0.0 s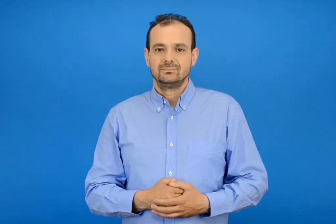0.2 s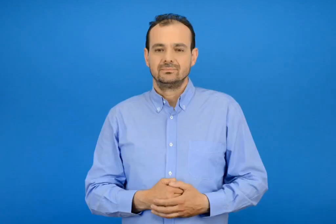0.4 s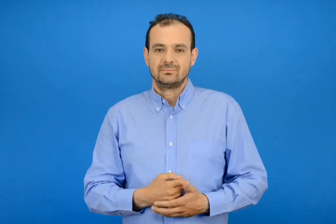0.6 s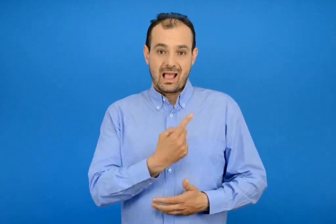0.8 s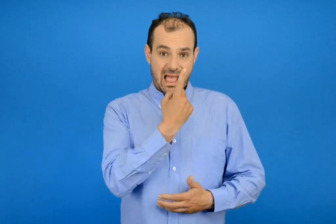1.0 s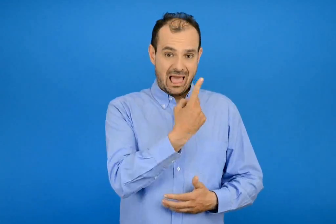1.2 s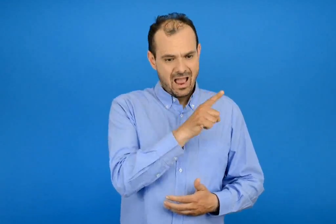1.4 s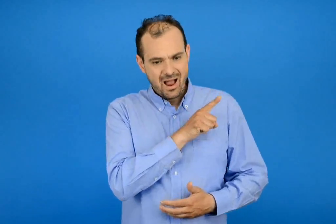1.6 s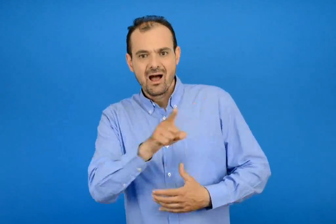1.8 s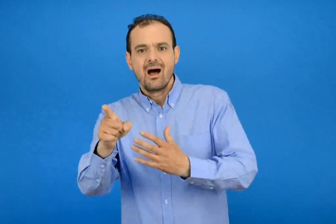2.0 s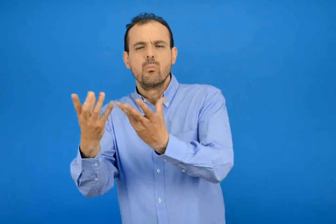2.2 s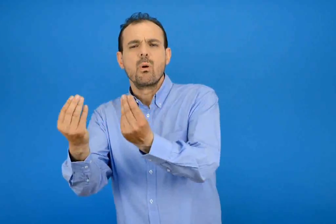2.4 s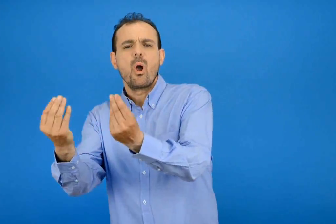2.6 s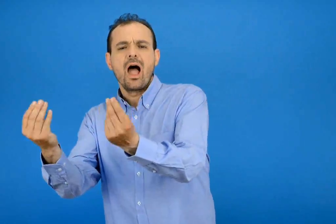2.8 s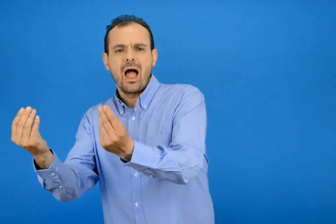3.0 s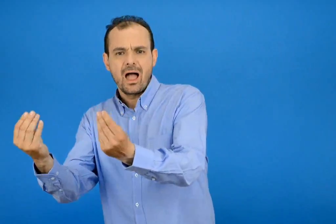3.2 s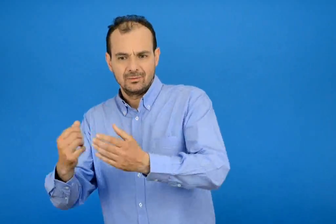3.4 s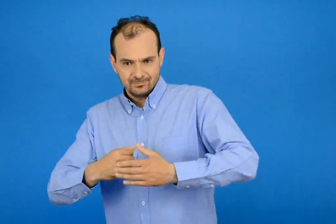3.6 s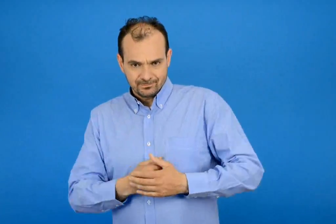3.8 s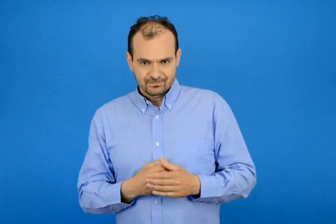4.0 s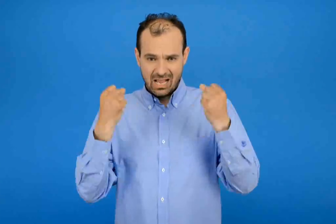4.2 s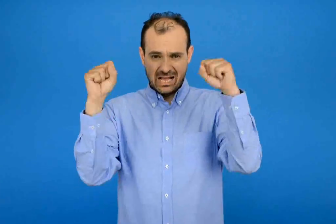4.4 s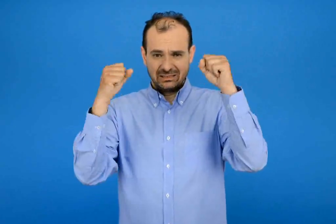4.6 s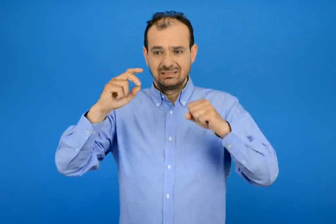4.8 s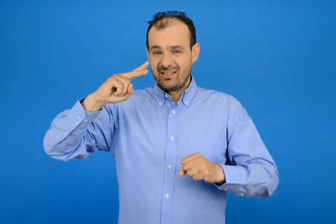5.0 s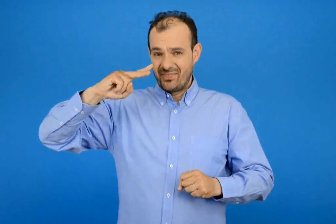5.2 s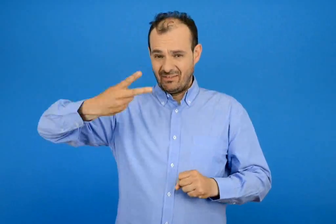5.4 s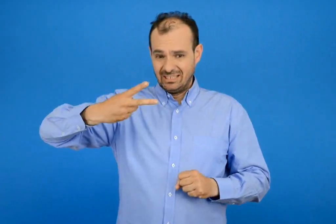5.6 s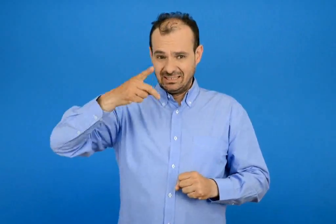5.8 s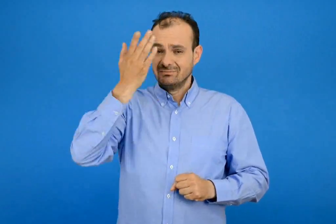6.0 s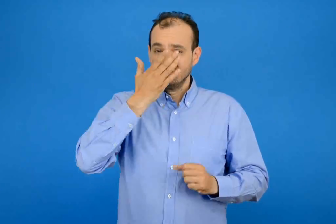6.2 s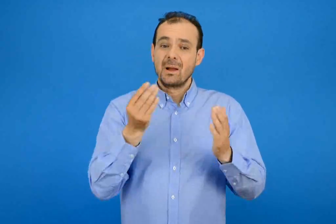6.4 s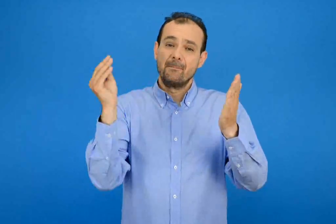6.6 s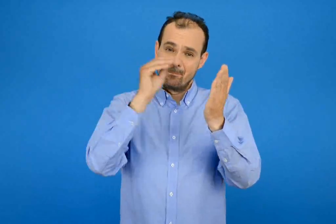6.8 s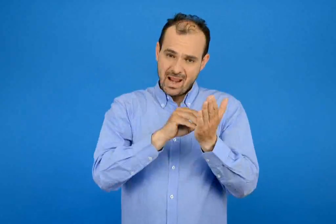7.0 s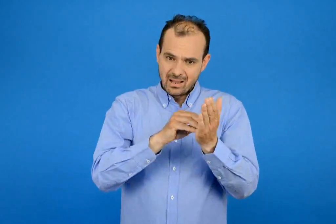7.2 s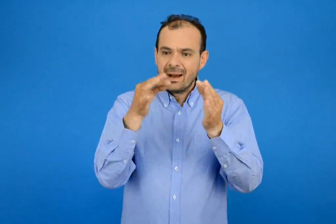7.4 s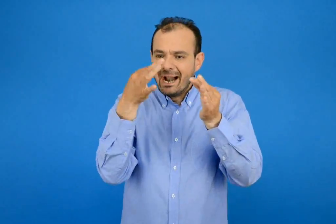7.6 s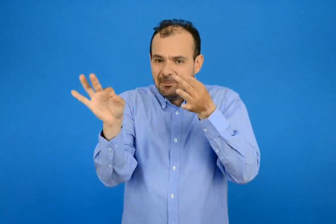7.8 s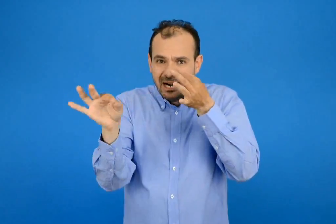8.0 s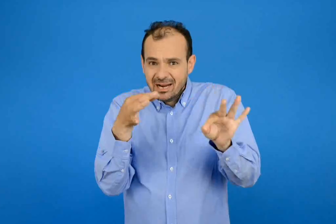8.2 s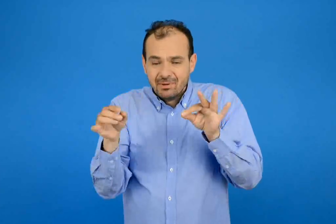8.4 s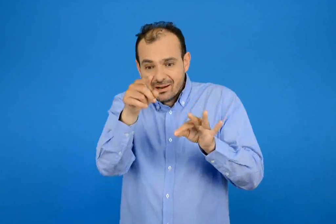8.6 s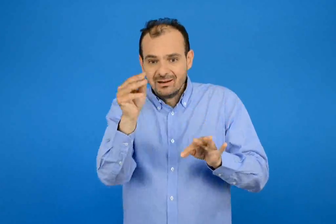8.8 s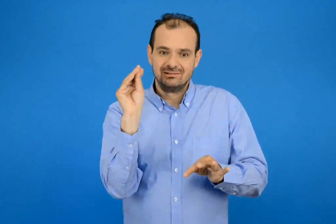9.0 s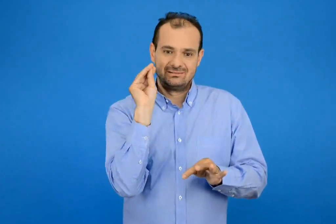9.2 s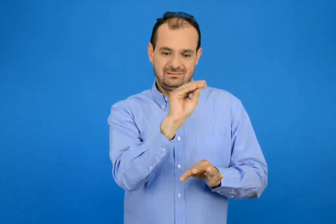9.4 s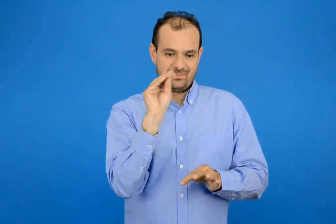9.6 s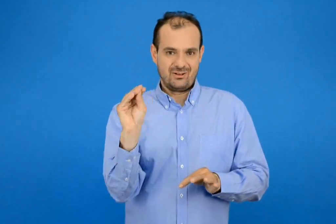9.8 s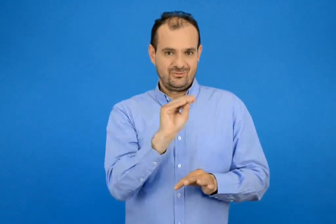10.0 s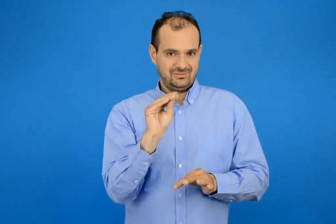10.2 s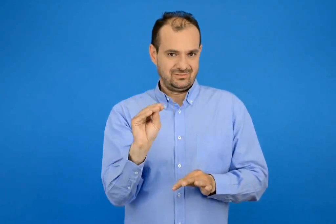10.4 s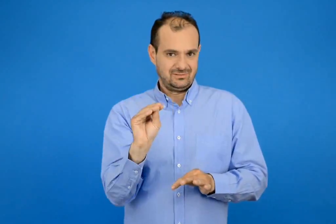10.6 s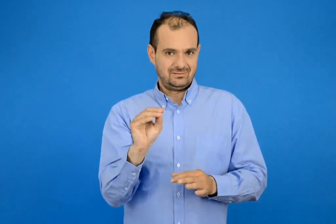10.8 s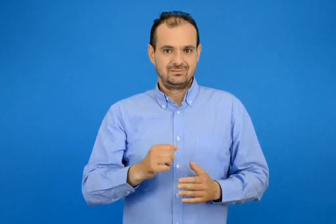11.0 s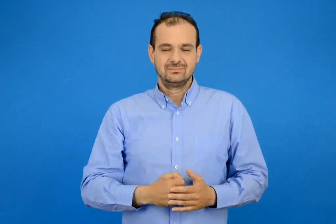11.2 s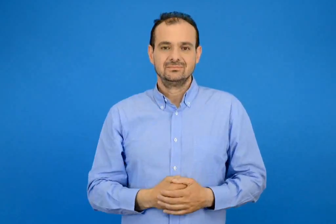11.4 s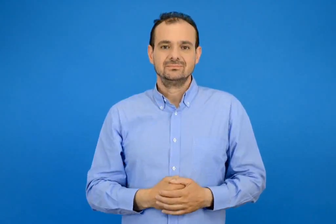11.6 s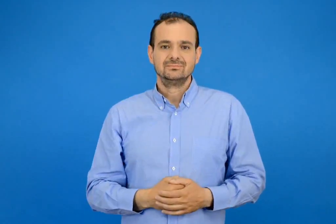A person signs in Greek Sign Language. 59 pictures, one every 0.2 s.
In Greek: από το ένα στα πολλά διάβασε ξανά την άσκηση 2 και συμπλήρωσε οτιδήποτε λείπει
